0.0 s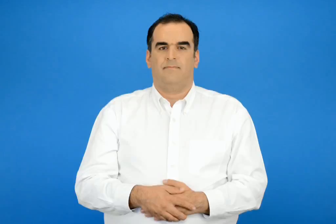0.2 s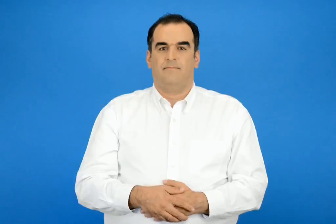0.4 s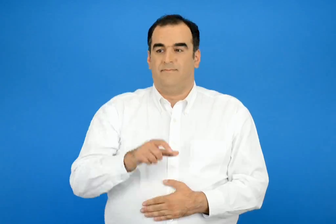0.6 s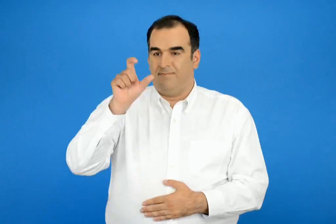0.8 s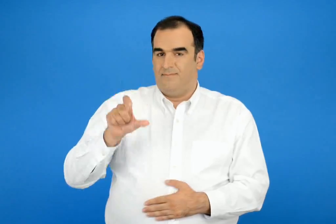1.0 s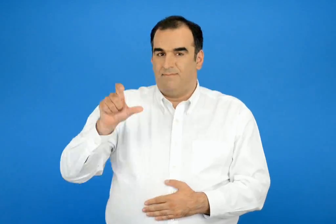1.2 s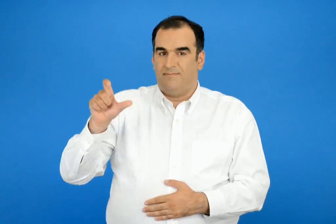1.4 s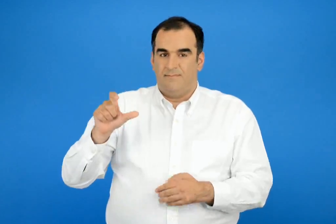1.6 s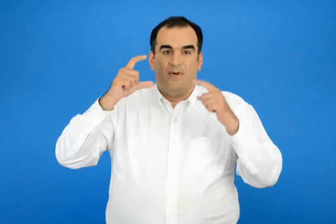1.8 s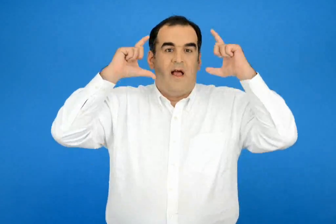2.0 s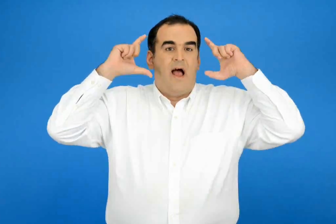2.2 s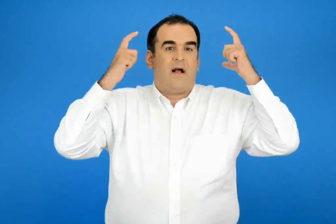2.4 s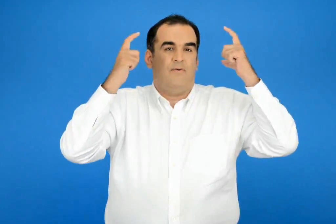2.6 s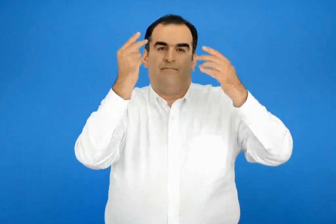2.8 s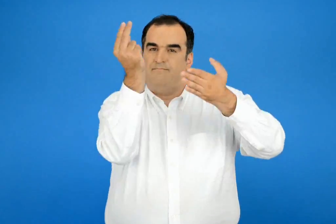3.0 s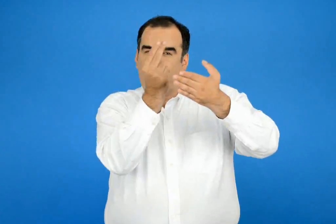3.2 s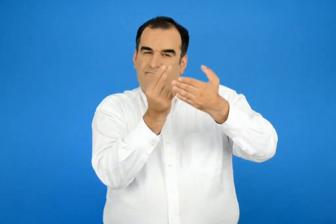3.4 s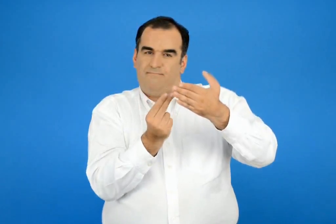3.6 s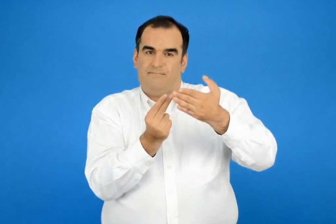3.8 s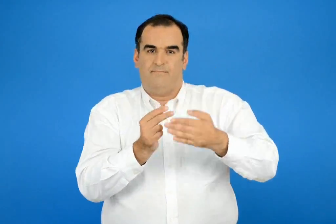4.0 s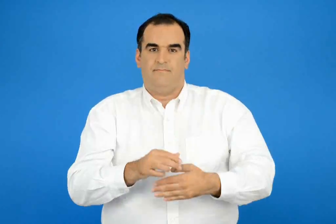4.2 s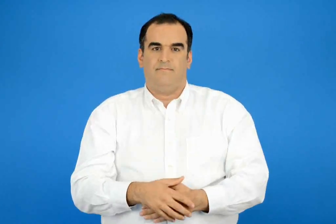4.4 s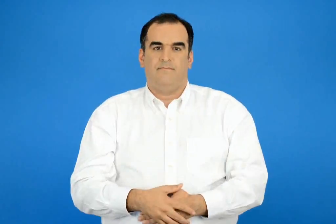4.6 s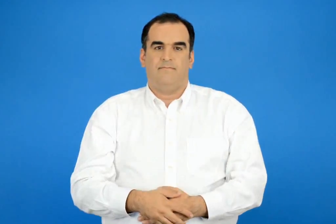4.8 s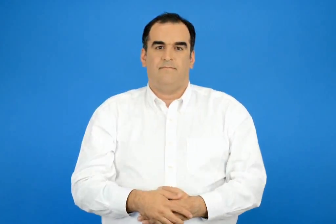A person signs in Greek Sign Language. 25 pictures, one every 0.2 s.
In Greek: αγιογράφοι
